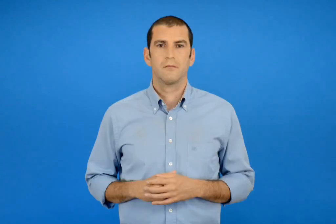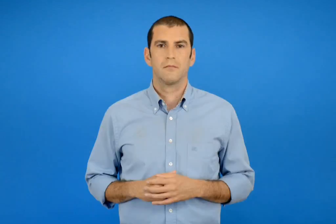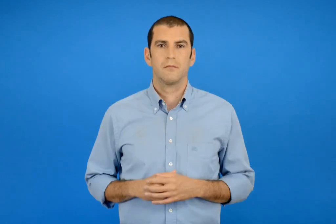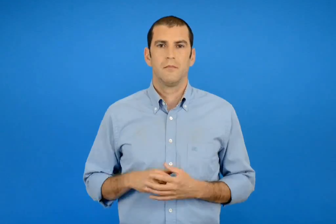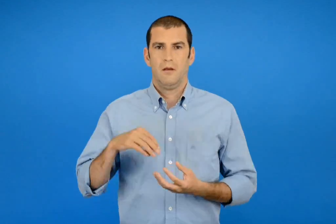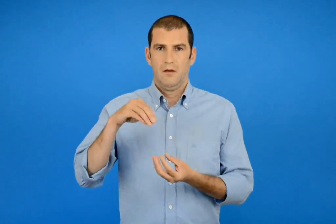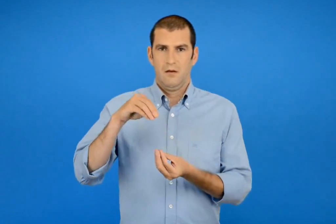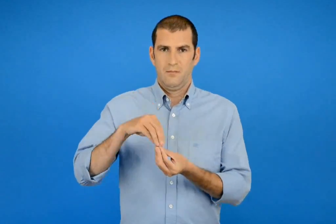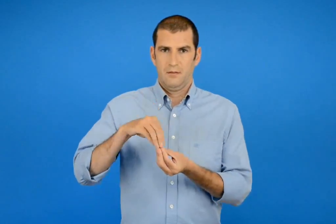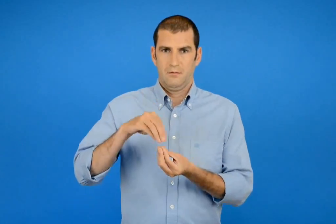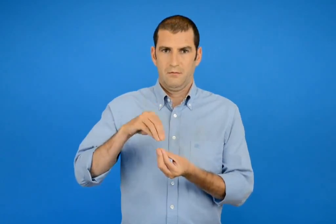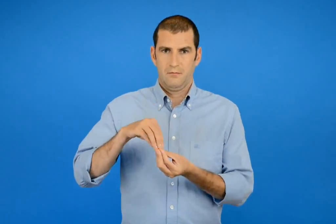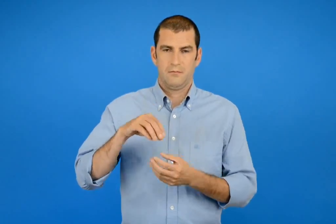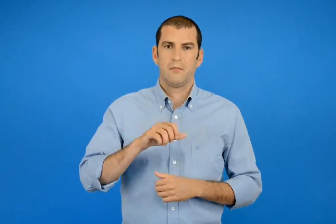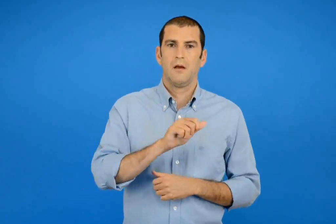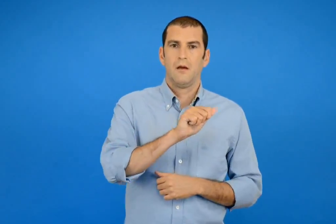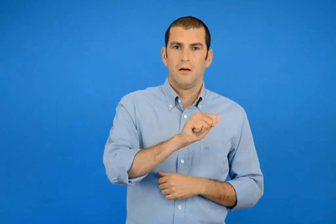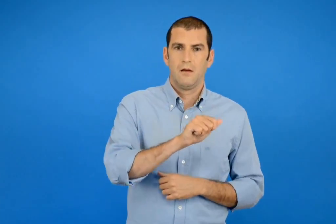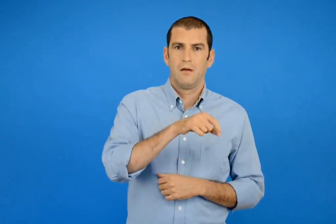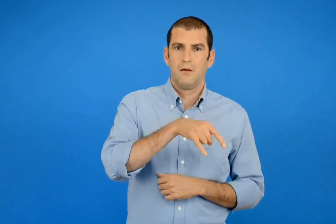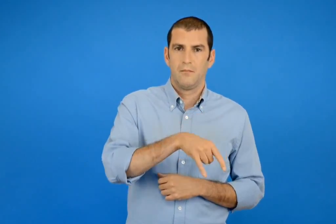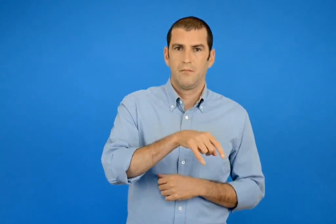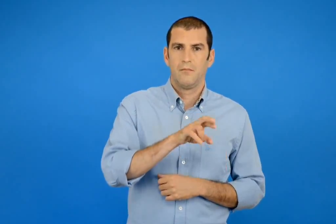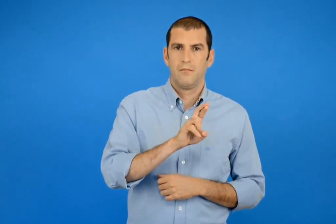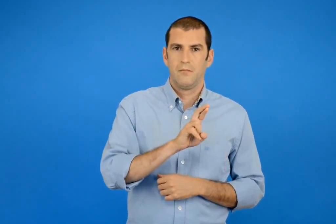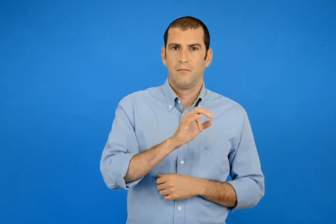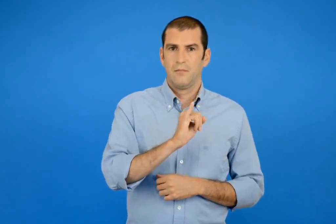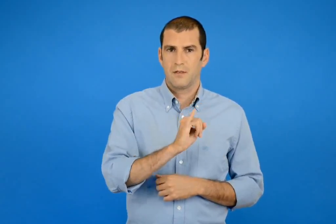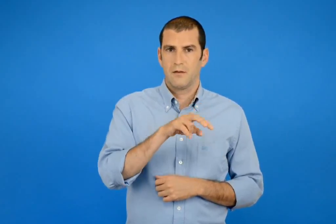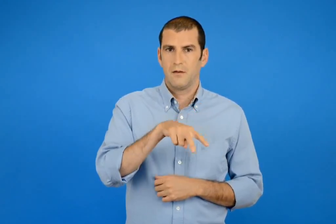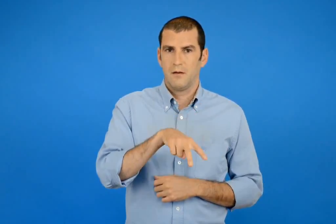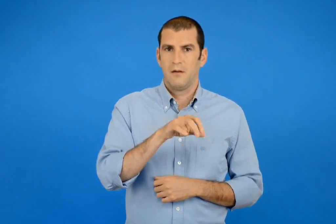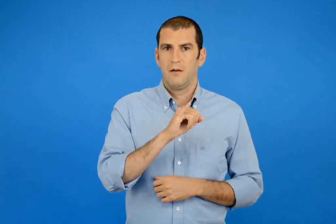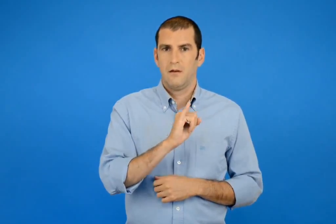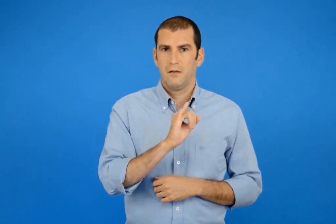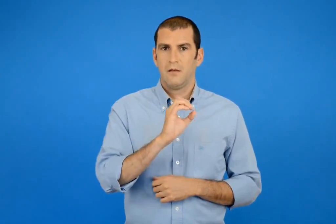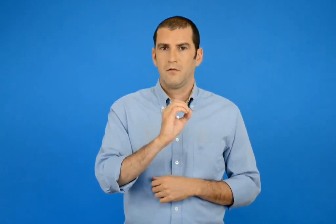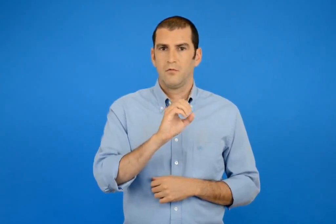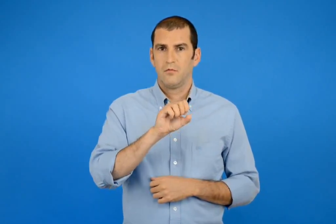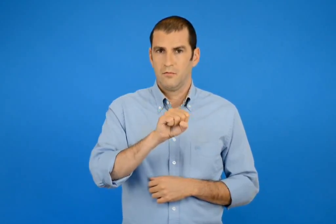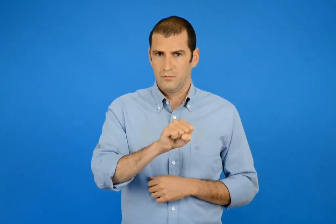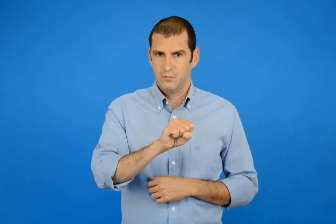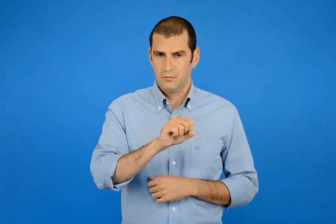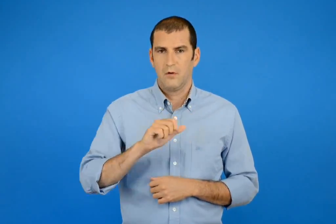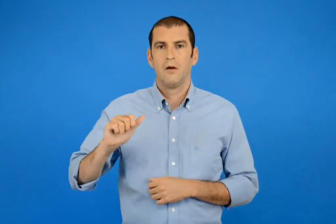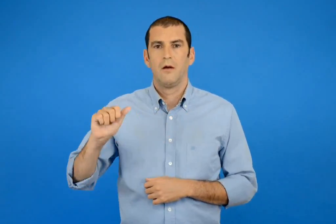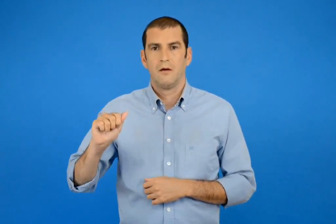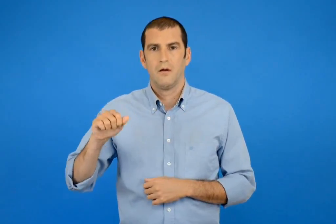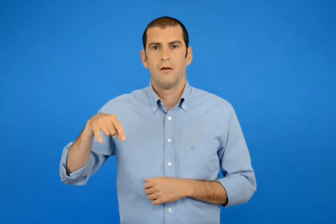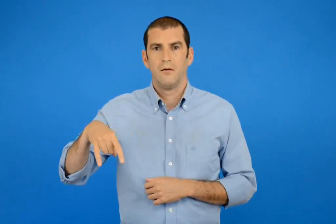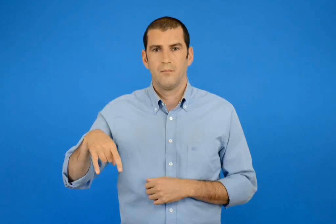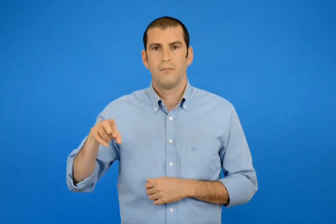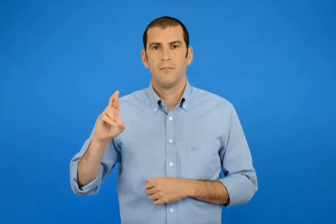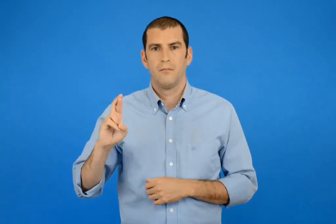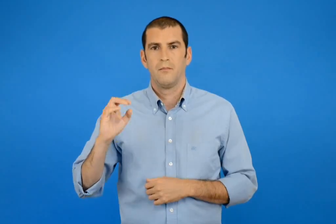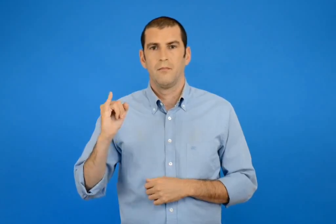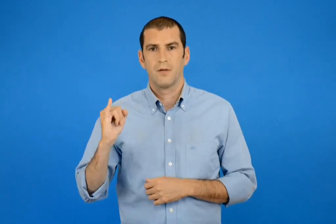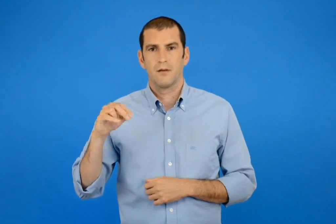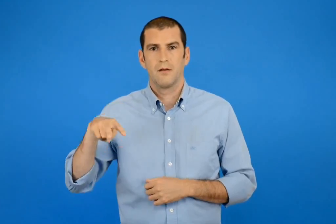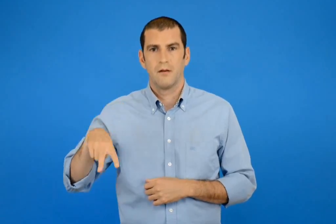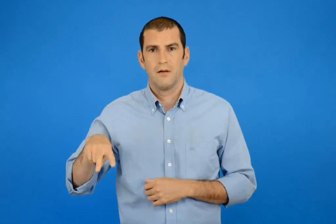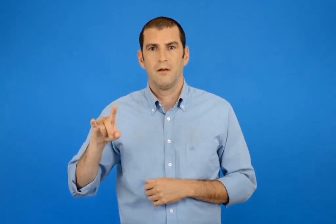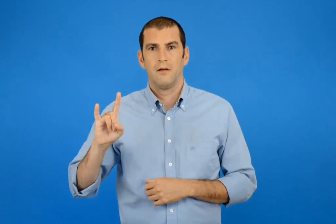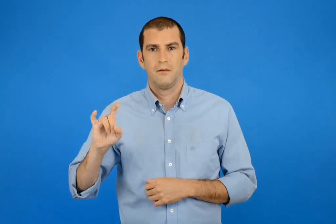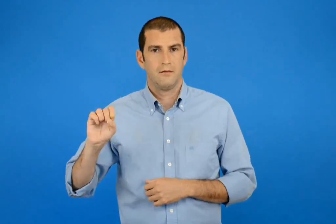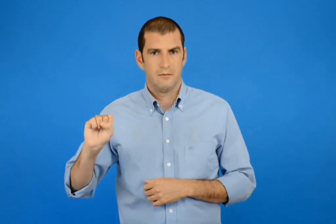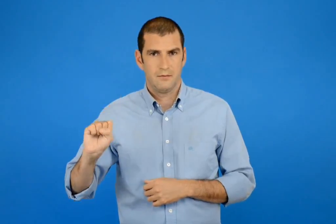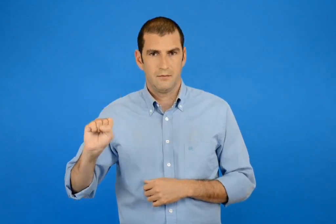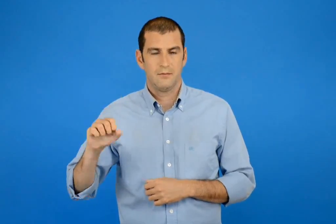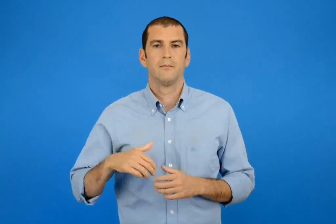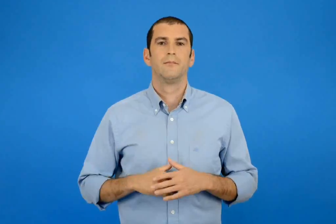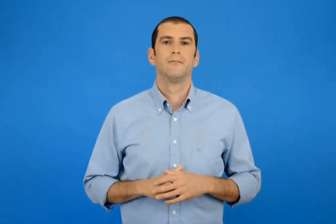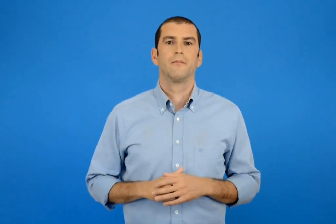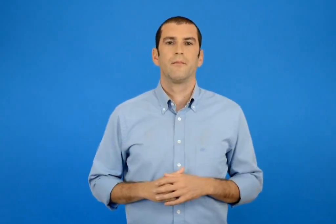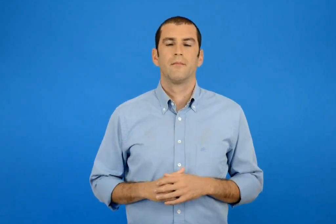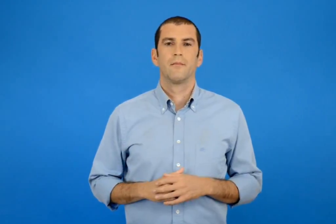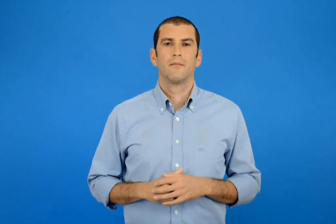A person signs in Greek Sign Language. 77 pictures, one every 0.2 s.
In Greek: απρίλιος απρίλης
